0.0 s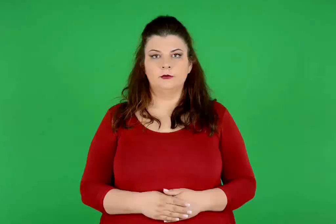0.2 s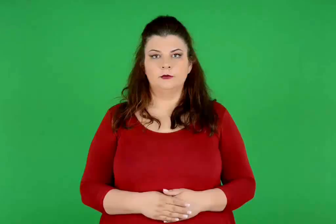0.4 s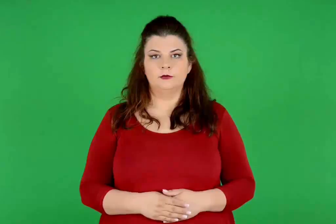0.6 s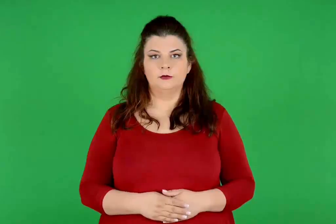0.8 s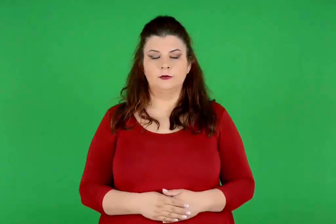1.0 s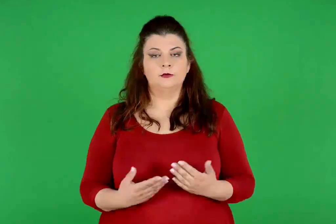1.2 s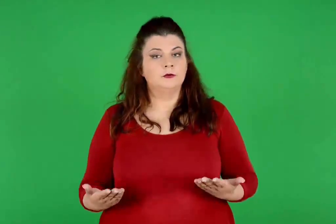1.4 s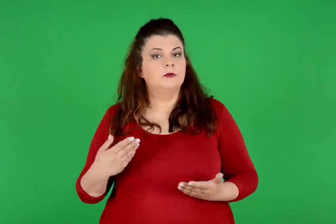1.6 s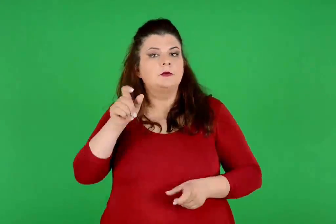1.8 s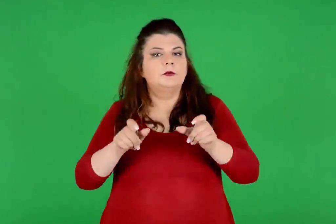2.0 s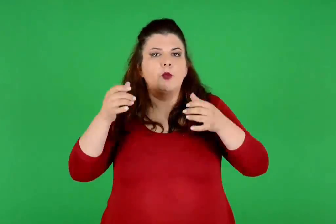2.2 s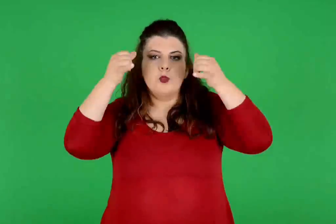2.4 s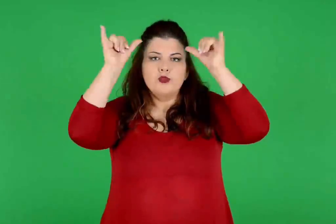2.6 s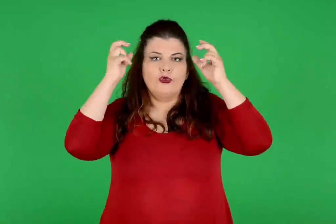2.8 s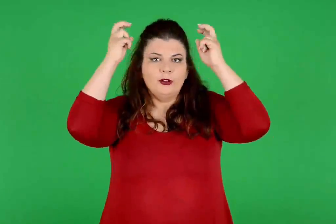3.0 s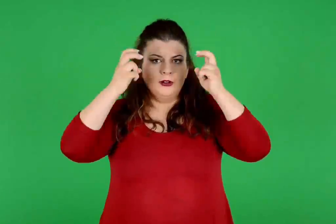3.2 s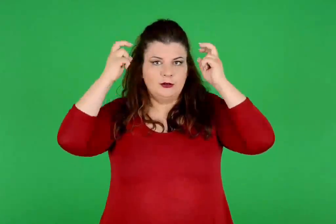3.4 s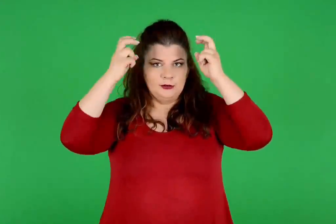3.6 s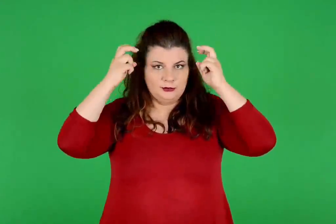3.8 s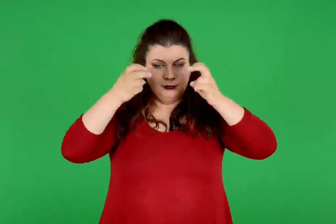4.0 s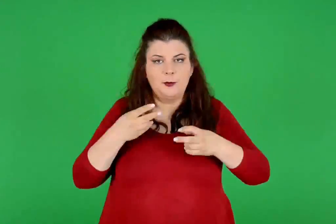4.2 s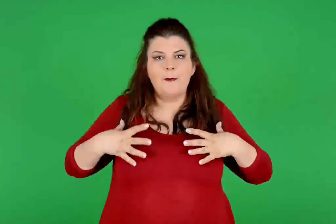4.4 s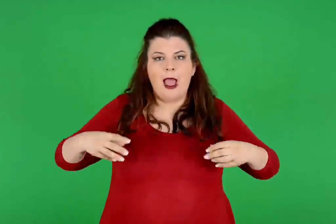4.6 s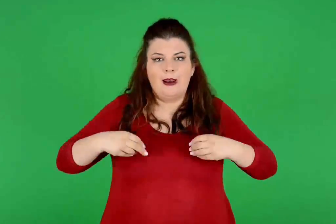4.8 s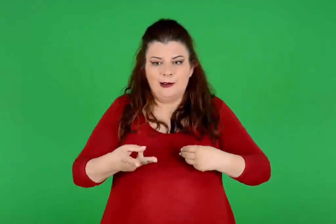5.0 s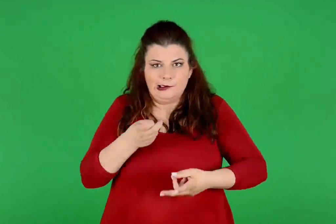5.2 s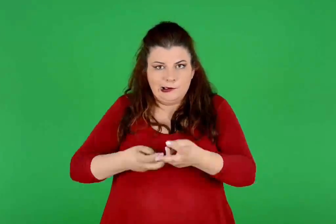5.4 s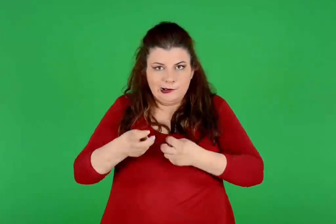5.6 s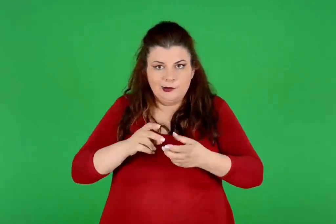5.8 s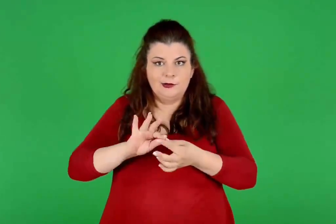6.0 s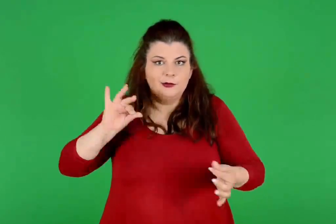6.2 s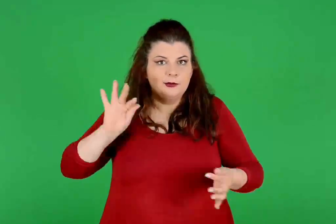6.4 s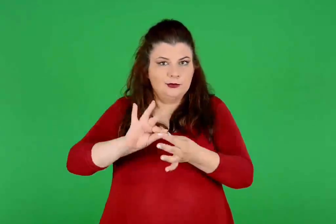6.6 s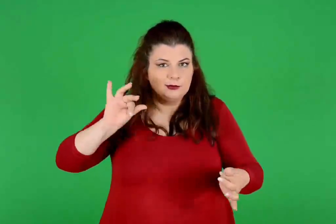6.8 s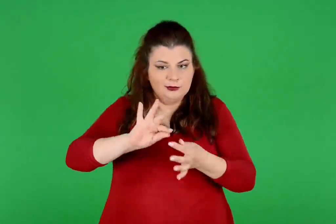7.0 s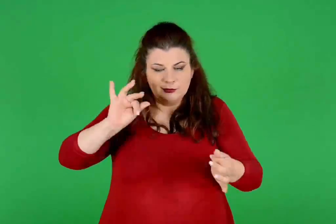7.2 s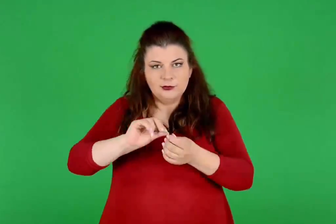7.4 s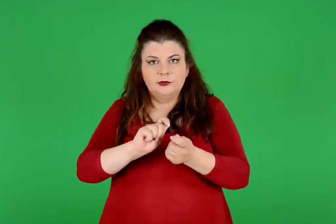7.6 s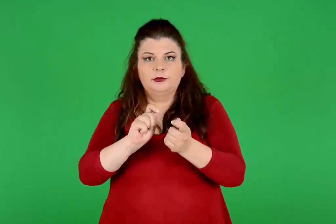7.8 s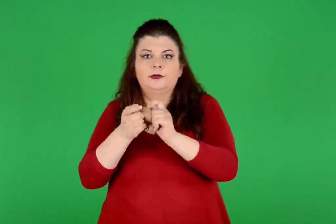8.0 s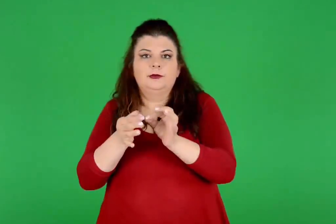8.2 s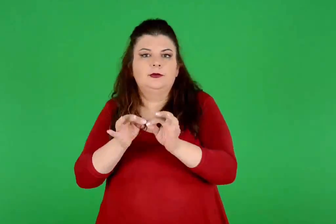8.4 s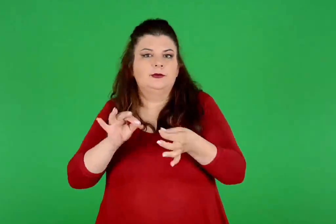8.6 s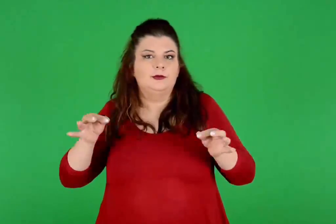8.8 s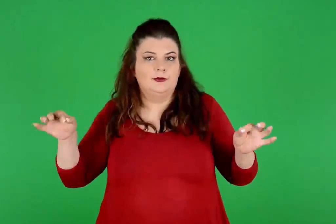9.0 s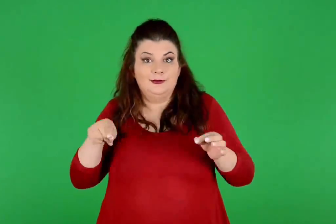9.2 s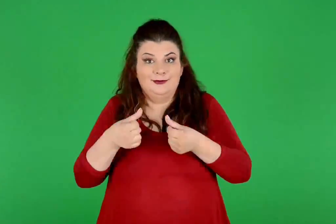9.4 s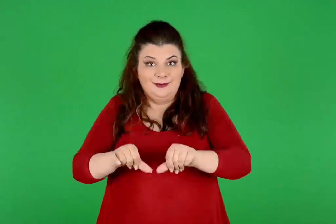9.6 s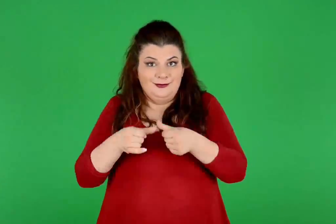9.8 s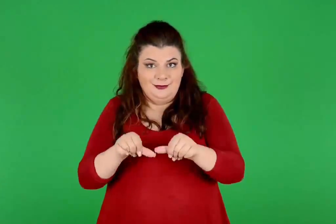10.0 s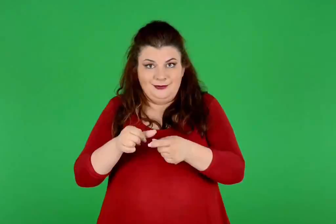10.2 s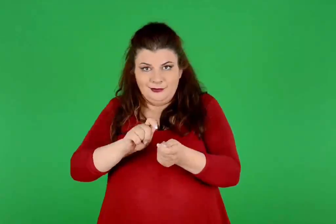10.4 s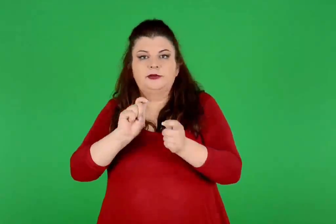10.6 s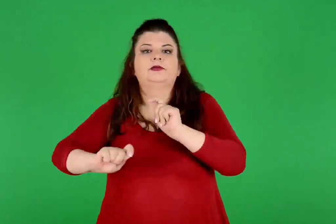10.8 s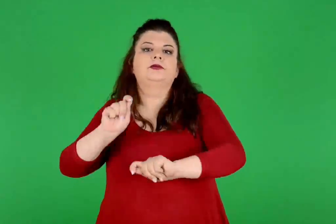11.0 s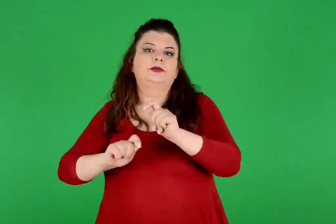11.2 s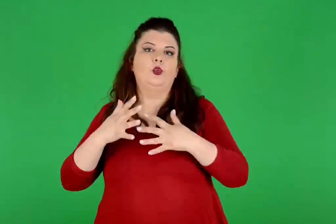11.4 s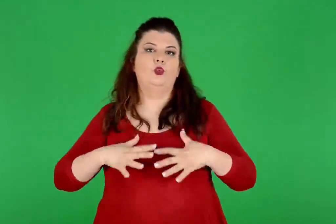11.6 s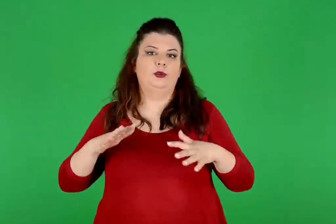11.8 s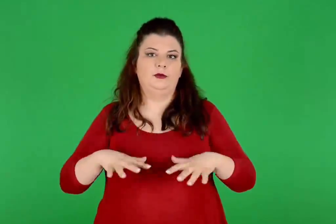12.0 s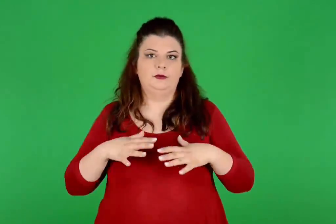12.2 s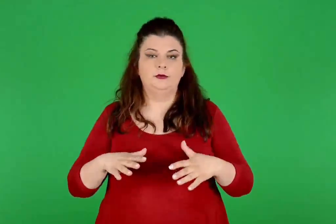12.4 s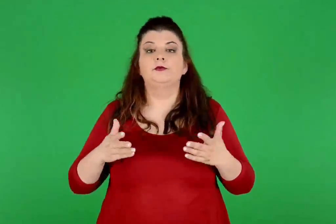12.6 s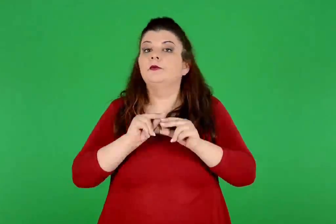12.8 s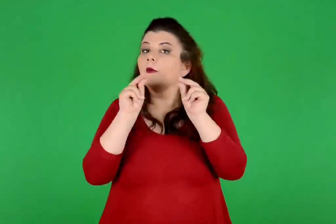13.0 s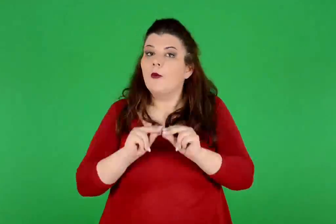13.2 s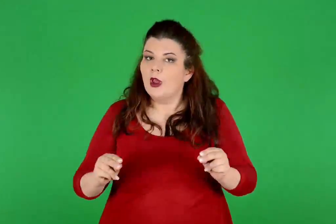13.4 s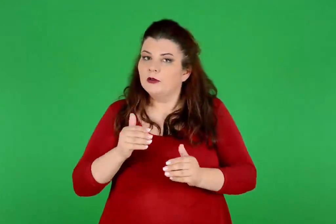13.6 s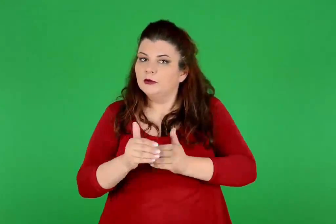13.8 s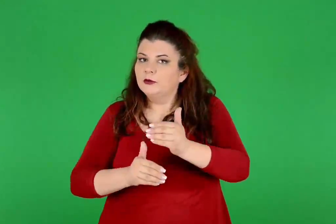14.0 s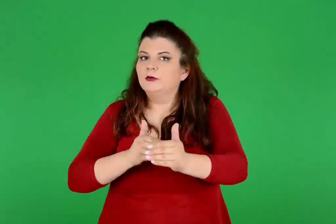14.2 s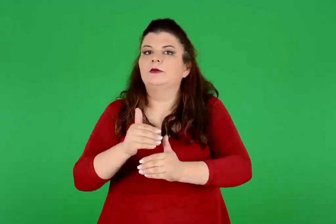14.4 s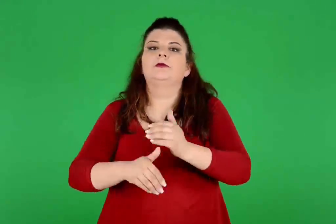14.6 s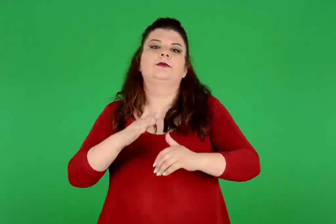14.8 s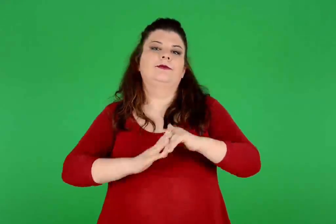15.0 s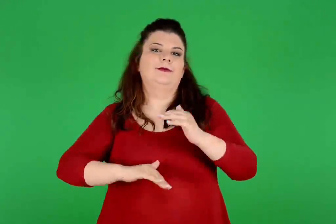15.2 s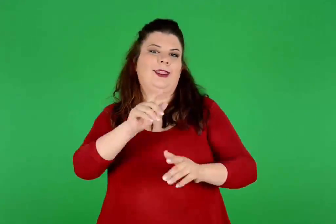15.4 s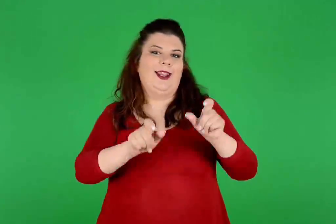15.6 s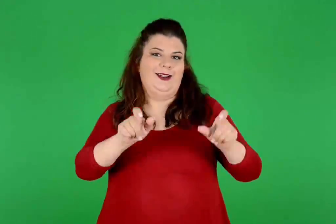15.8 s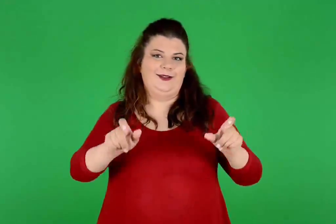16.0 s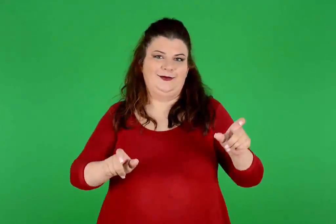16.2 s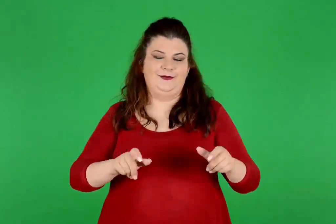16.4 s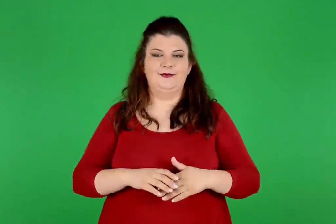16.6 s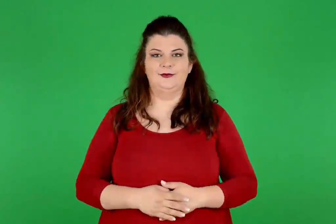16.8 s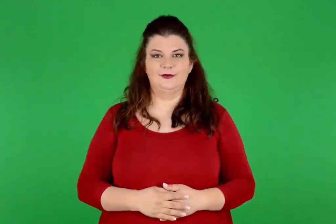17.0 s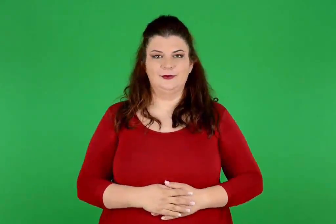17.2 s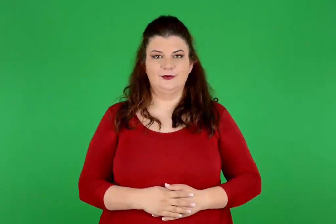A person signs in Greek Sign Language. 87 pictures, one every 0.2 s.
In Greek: έμαθαν να γνέθουν το μαλλί των προβάτων , να το κάνουν νήμα , να το υφαίνουν και να φτιάχνουν ρούχα. έτσι , σιγά σιγά , έγιναν τεχνίτες
